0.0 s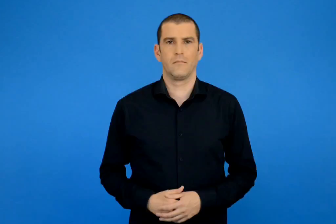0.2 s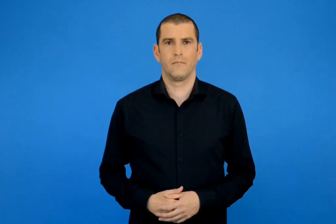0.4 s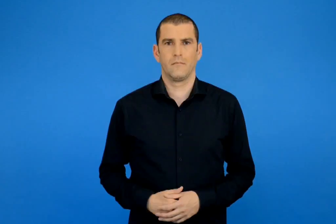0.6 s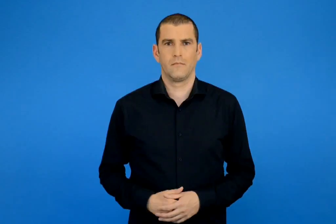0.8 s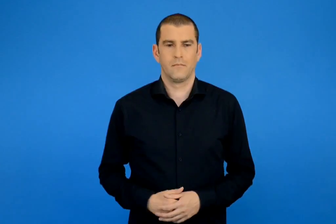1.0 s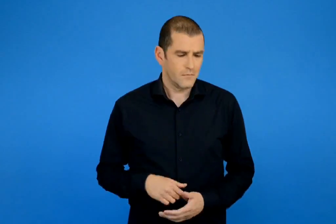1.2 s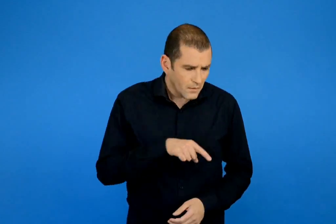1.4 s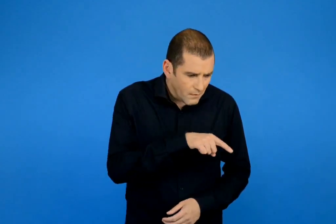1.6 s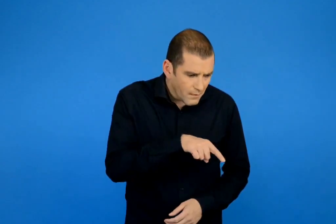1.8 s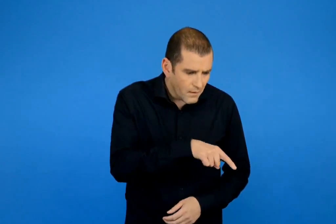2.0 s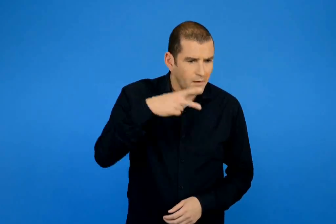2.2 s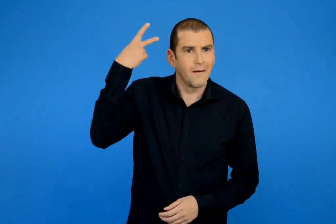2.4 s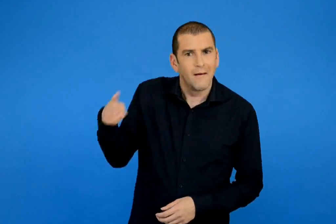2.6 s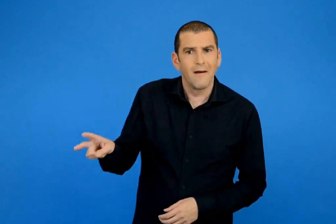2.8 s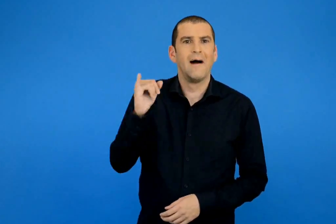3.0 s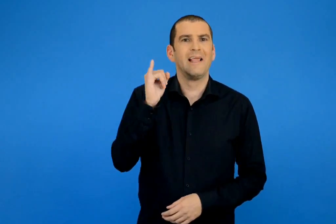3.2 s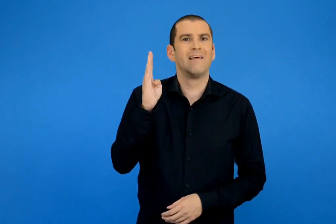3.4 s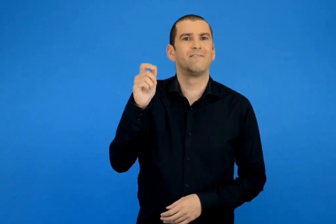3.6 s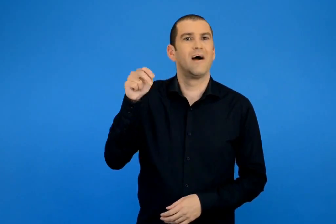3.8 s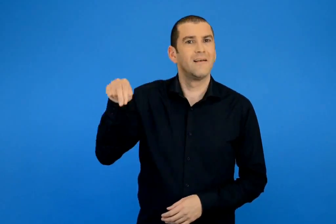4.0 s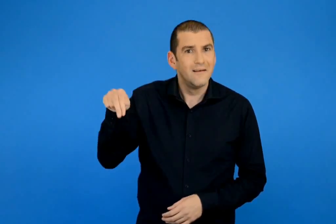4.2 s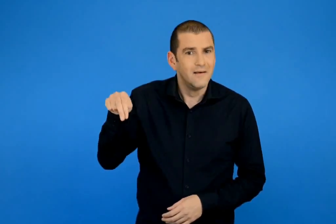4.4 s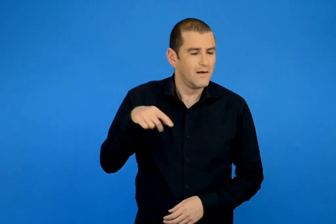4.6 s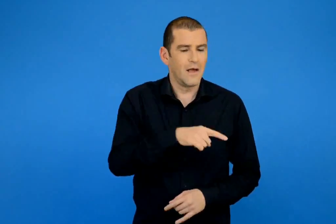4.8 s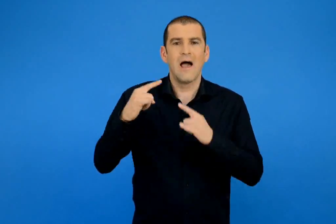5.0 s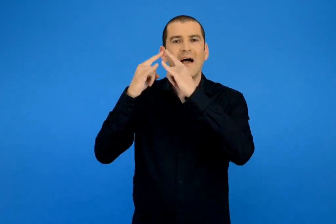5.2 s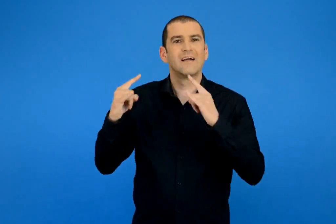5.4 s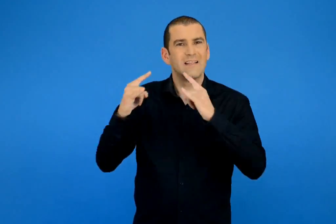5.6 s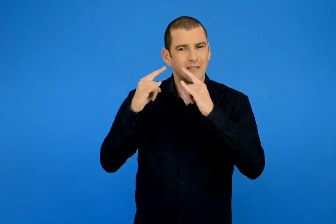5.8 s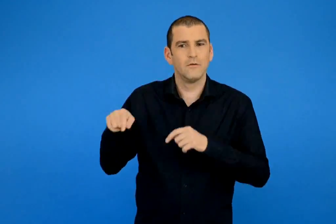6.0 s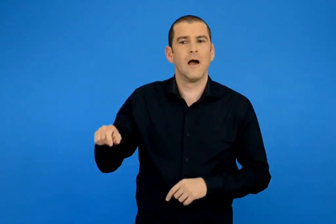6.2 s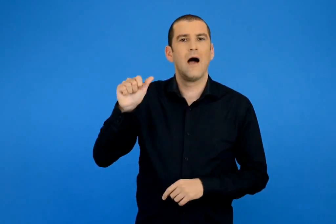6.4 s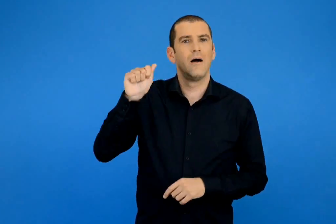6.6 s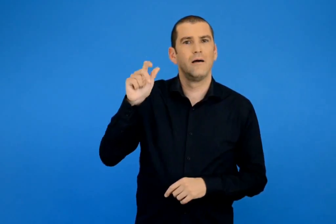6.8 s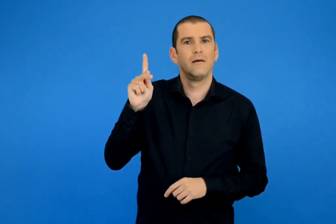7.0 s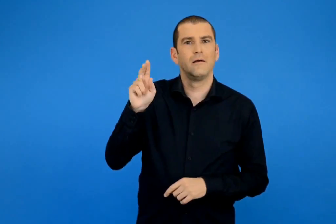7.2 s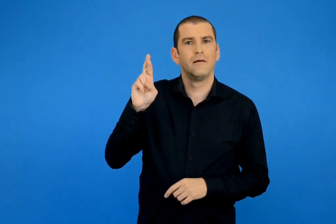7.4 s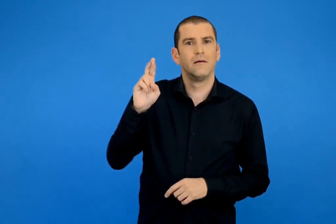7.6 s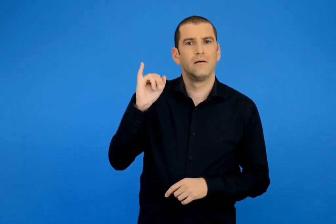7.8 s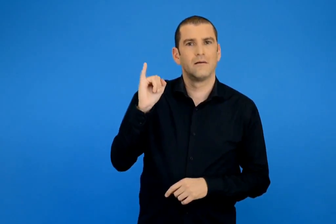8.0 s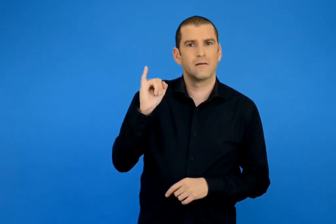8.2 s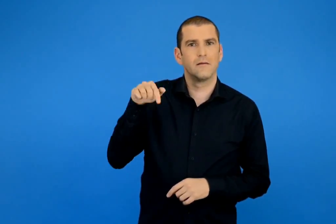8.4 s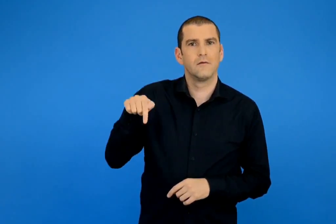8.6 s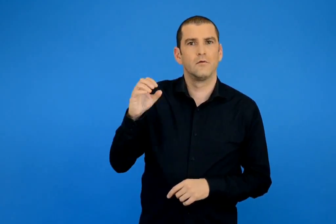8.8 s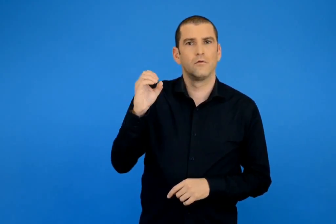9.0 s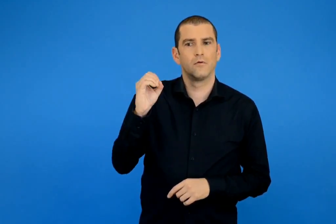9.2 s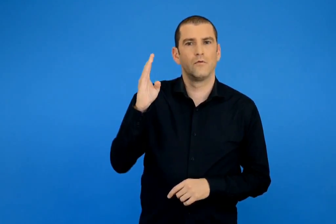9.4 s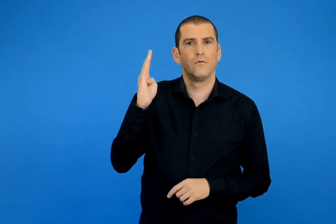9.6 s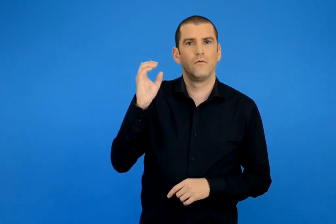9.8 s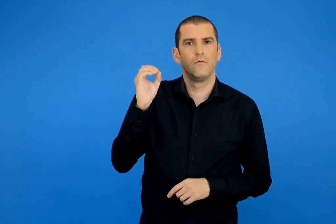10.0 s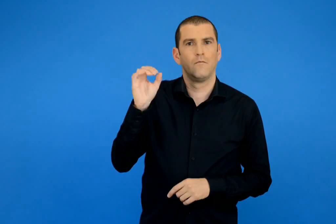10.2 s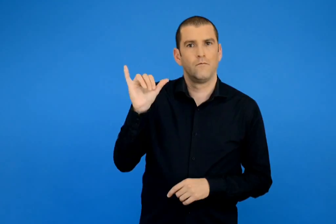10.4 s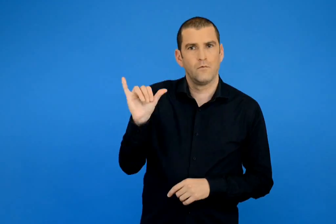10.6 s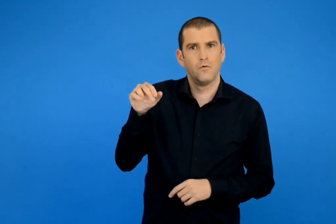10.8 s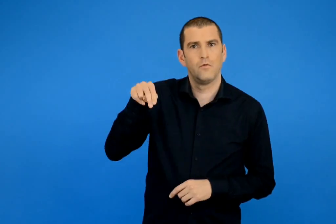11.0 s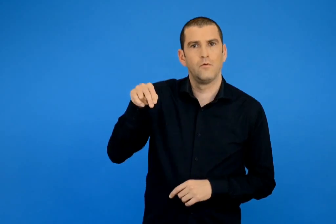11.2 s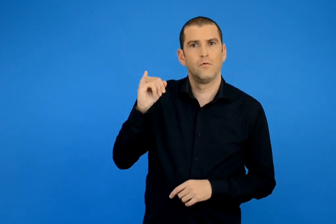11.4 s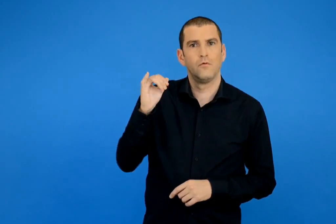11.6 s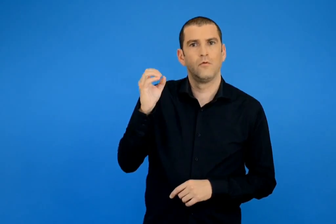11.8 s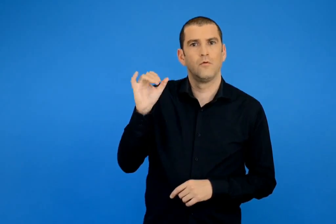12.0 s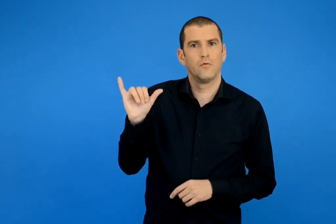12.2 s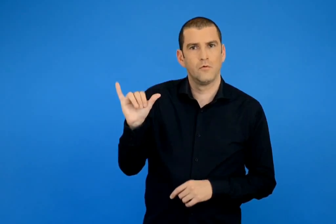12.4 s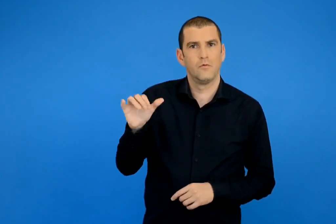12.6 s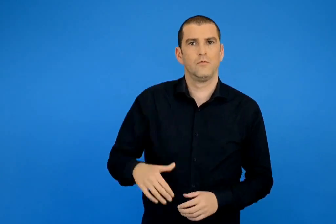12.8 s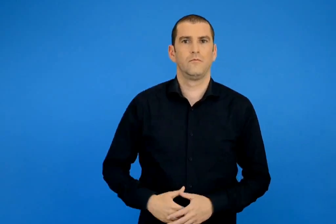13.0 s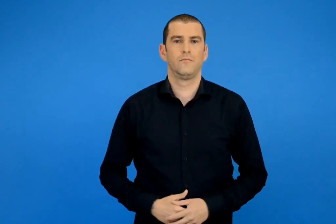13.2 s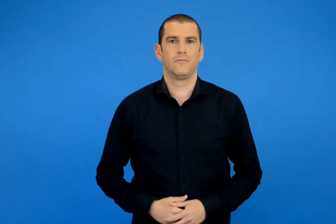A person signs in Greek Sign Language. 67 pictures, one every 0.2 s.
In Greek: για τον ιβάν κατασκηνώσεις ακριτοβουνιου
